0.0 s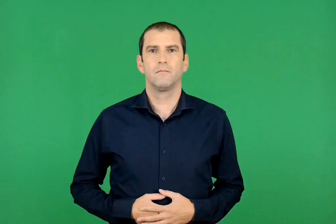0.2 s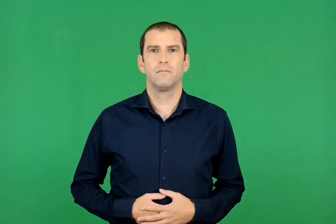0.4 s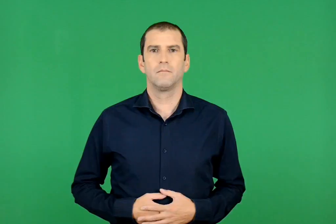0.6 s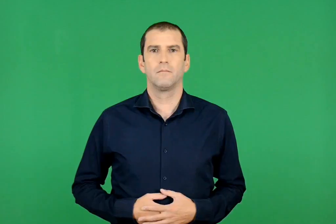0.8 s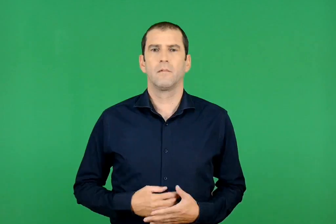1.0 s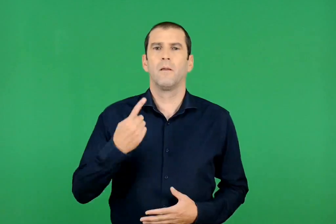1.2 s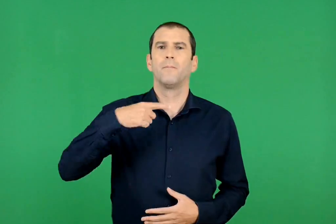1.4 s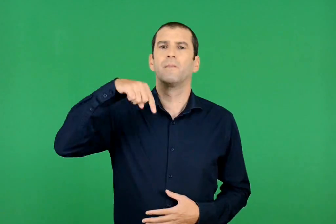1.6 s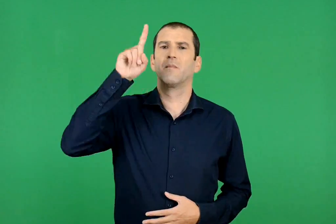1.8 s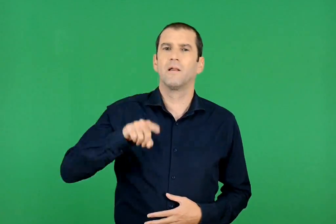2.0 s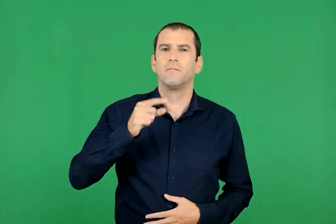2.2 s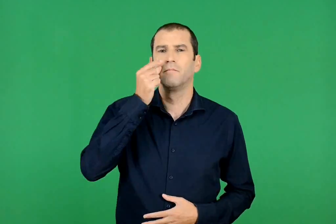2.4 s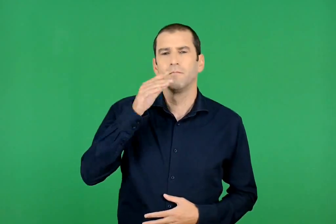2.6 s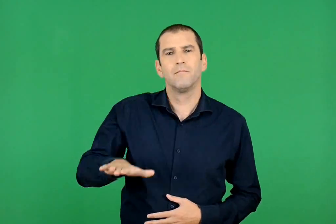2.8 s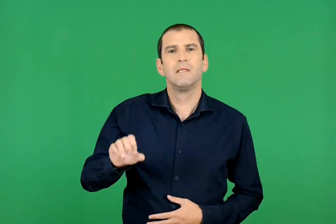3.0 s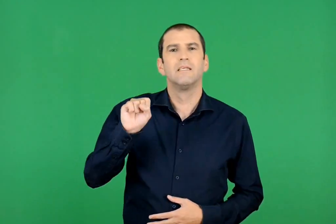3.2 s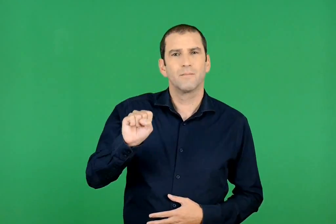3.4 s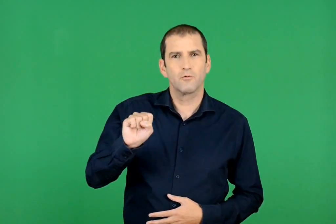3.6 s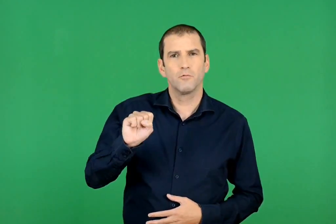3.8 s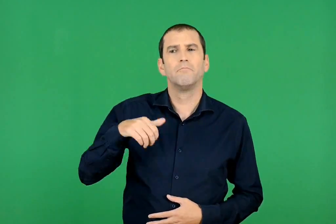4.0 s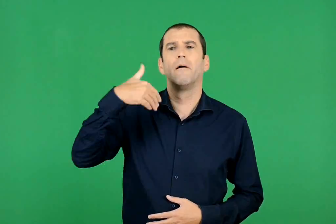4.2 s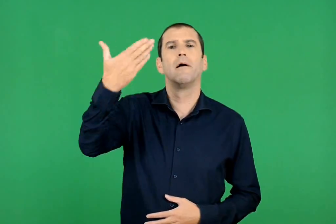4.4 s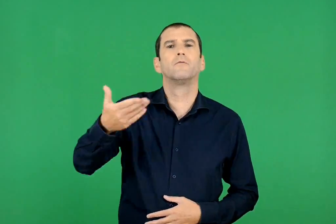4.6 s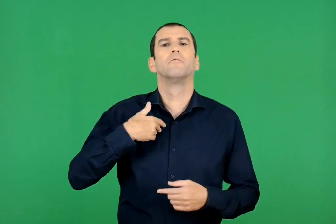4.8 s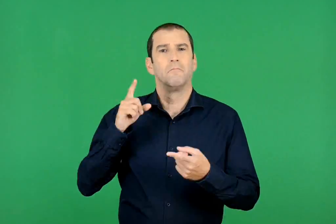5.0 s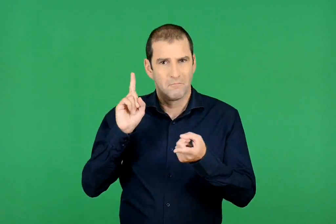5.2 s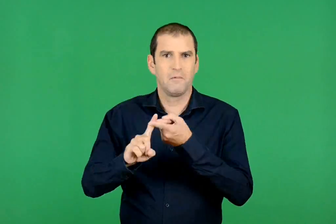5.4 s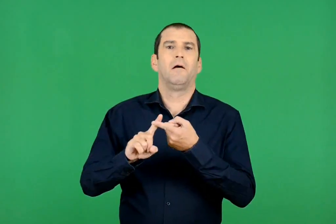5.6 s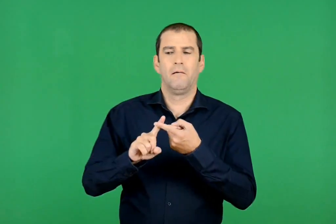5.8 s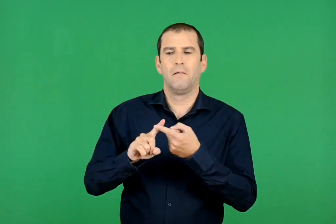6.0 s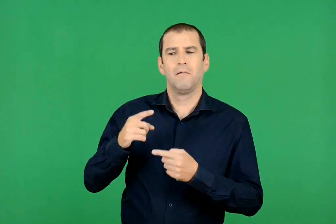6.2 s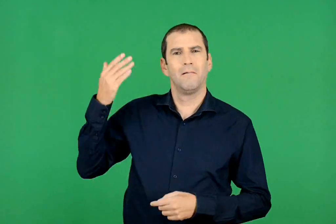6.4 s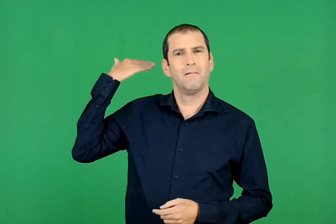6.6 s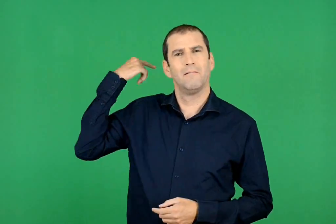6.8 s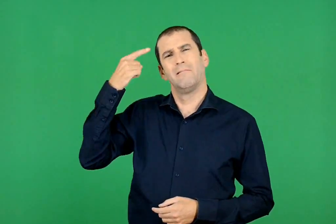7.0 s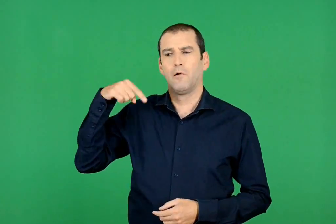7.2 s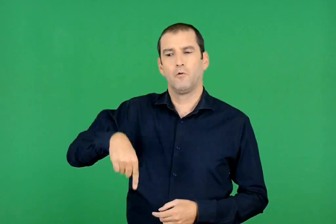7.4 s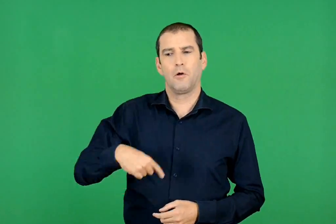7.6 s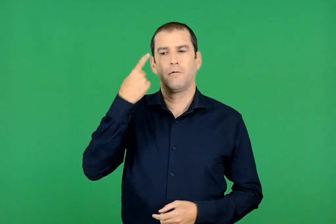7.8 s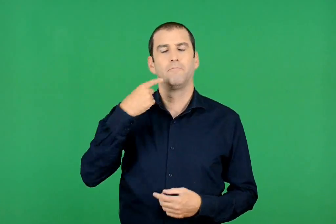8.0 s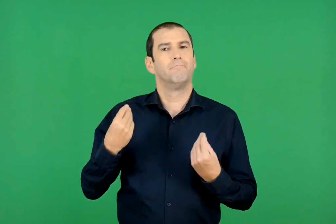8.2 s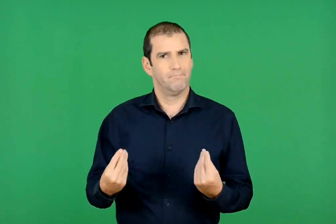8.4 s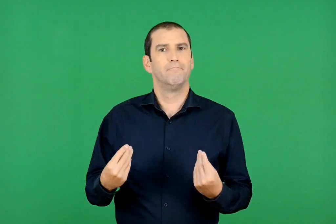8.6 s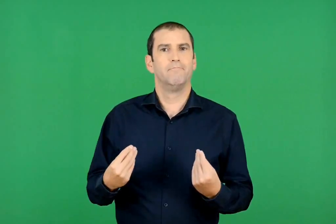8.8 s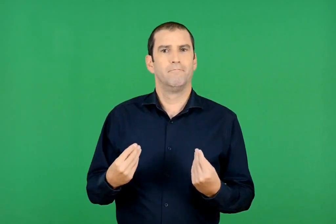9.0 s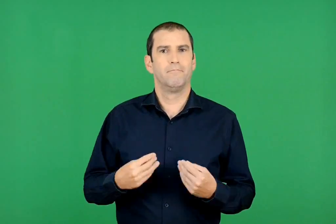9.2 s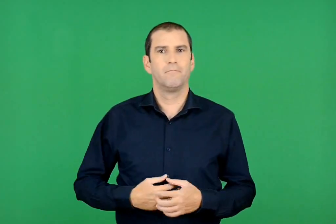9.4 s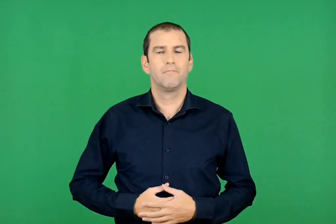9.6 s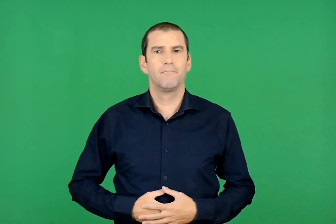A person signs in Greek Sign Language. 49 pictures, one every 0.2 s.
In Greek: μια μέρα συναντώ το σπύρο έξω. φαινόταν πολύ καλύτερα από πρώτα
